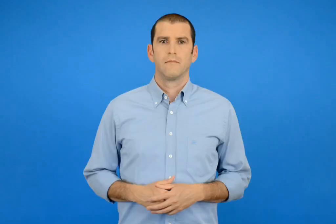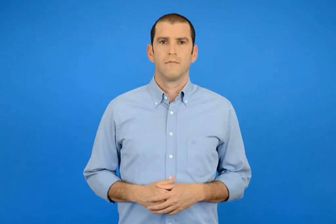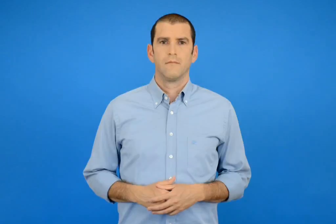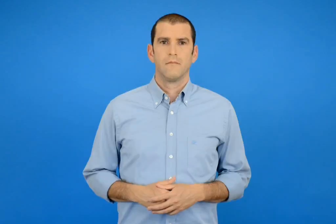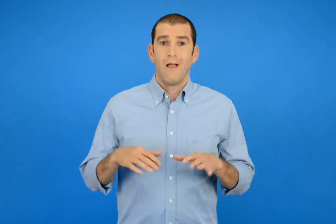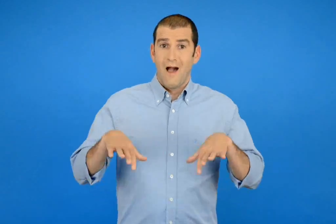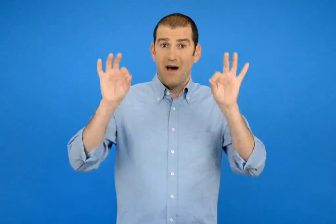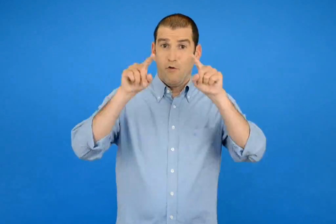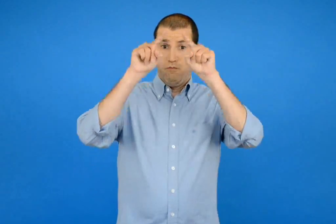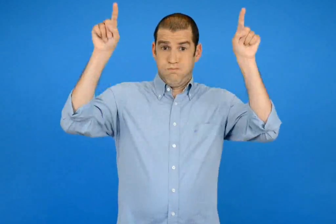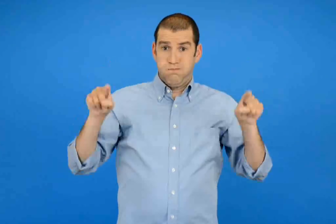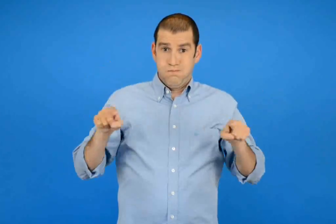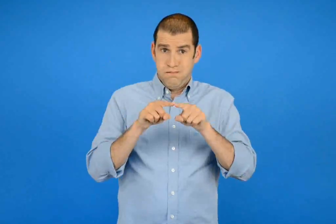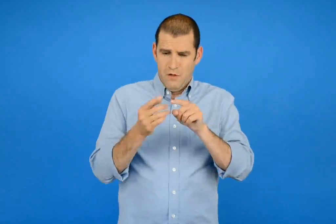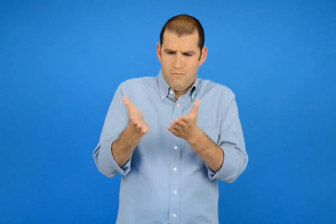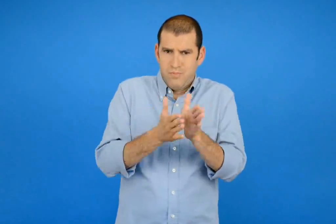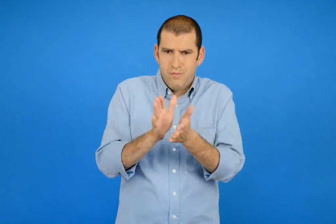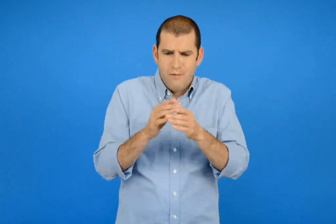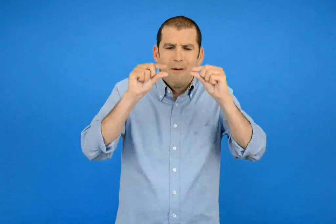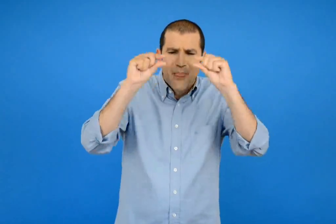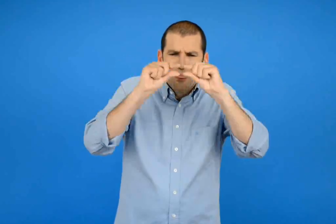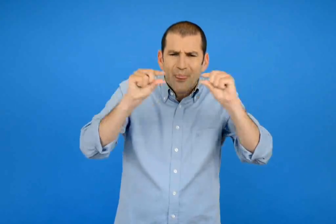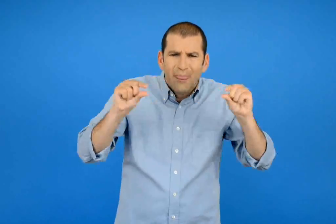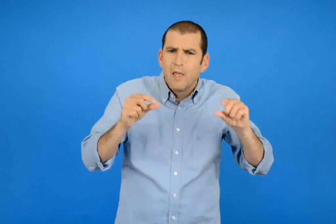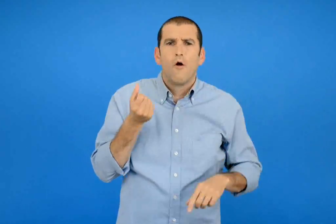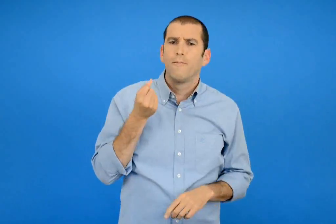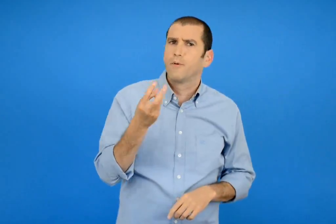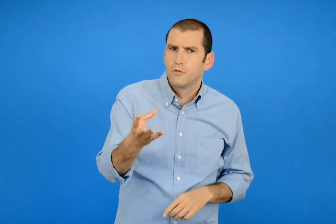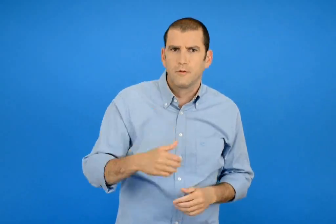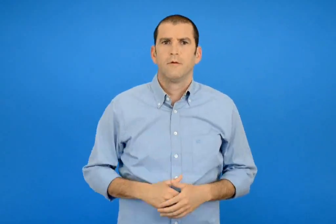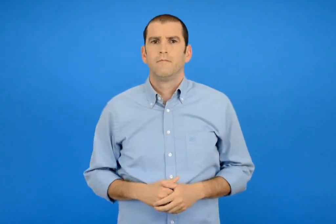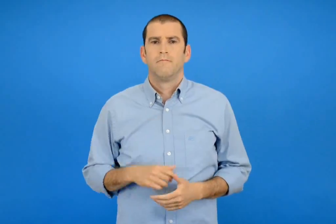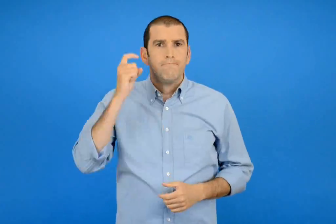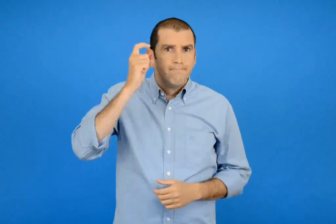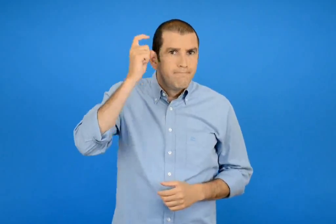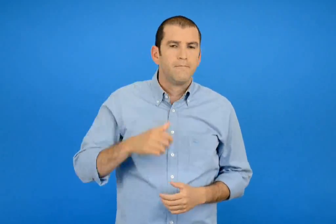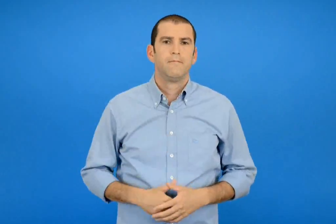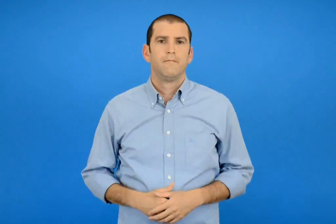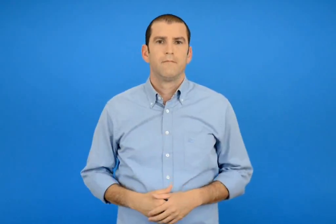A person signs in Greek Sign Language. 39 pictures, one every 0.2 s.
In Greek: σε πόσες λεπτές λουρίδες διπλώσαμε την αρχική σελίδα ; εκτιμώ
